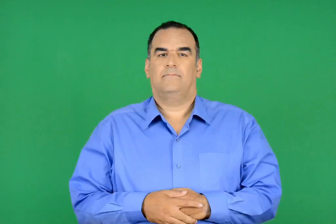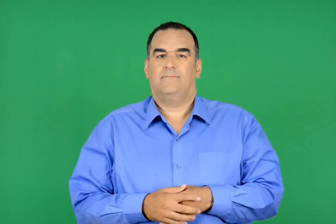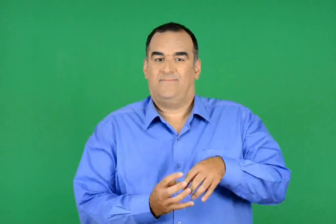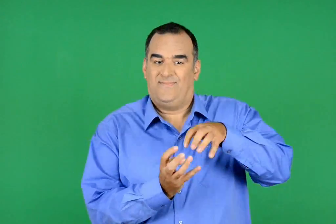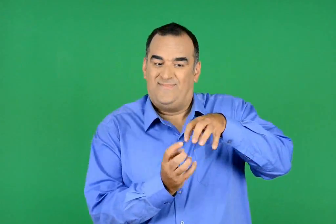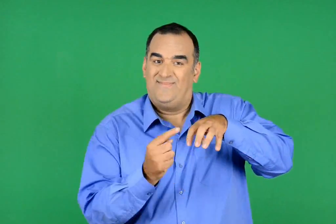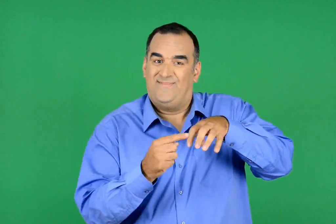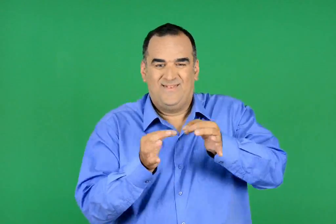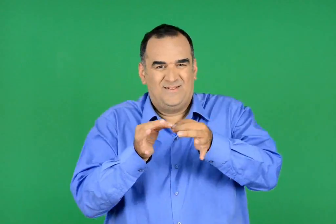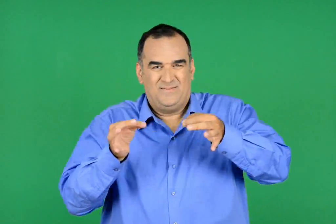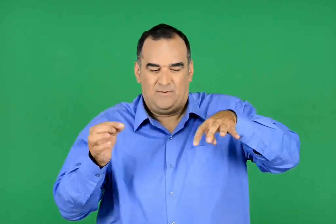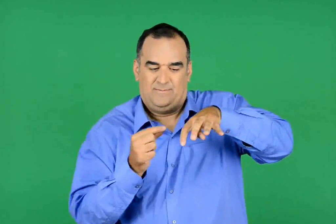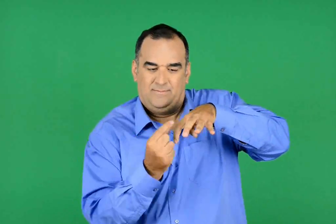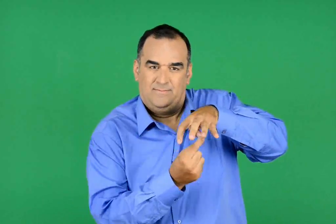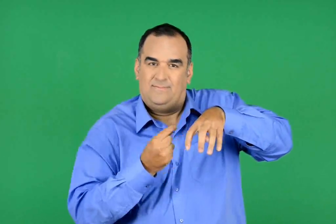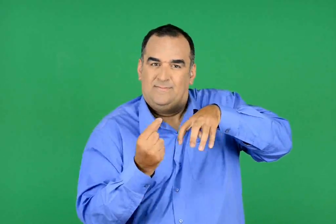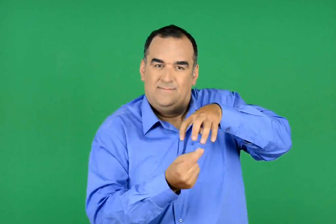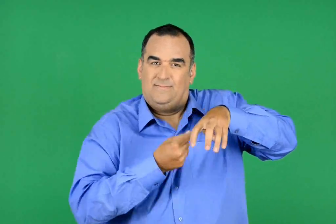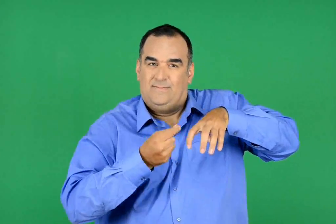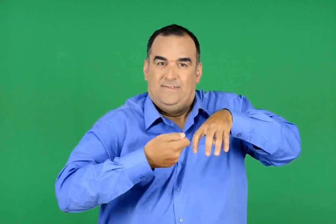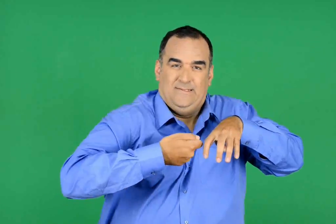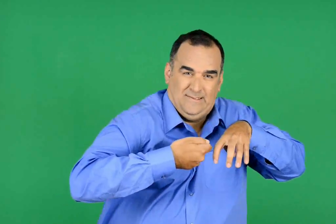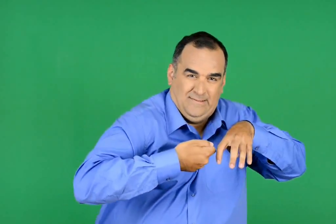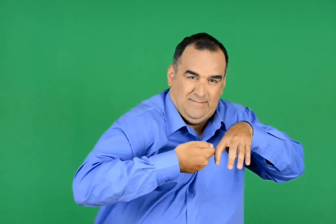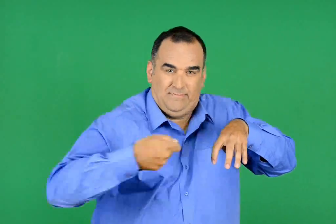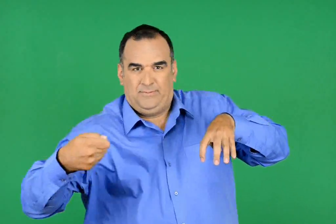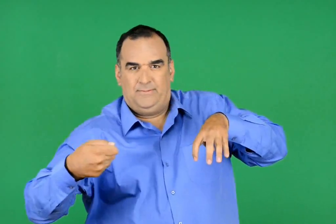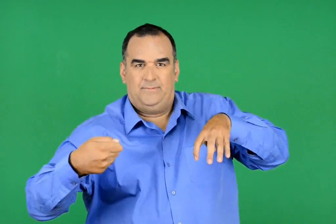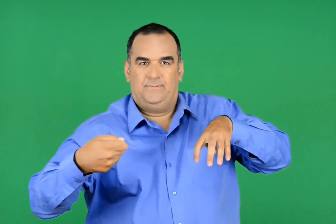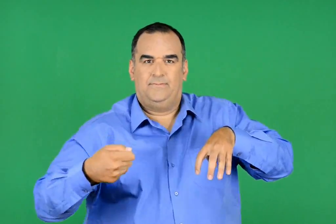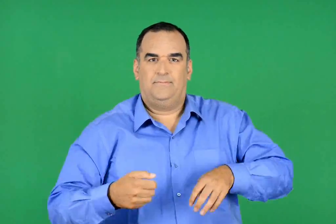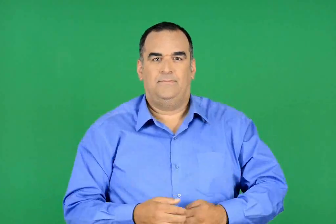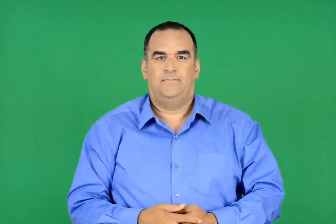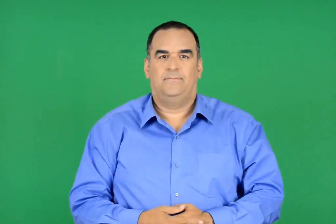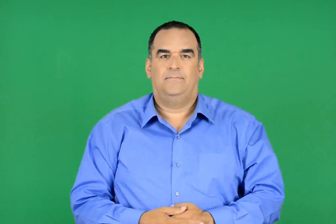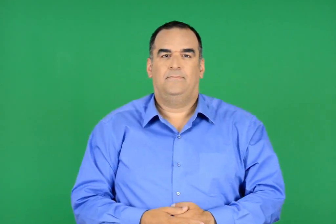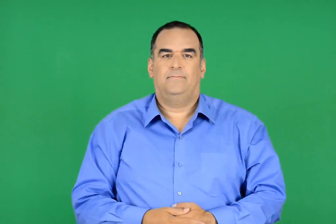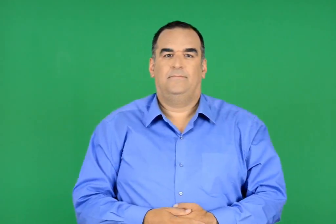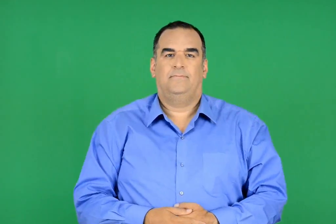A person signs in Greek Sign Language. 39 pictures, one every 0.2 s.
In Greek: του το έδεσαν λοιπόν µε το σπάγκο κι ετοιμάστηκαν να τραβήξουν για να το ξεριζώσουν
